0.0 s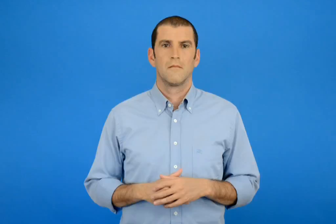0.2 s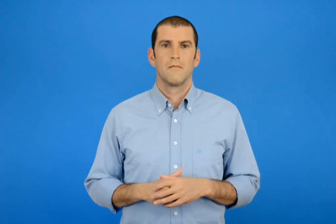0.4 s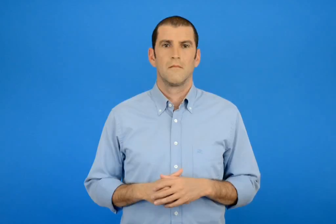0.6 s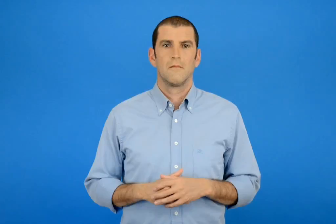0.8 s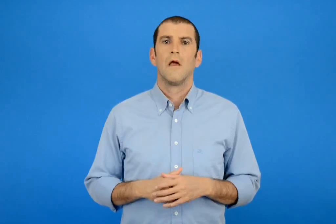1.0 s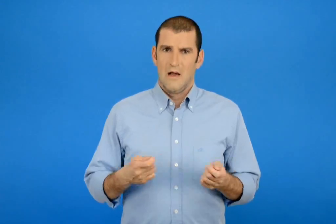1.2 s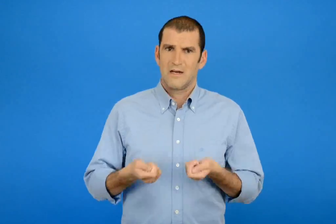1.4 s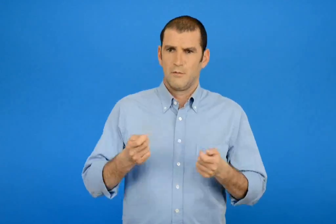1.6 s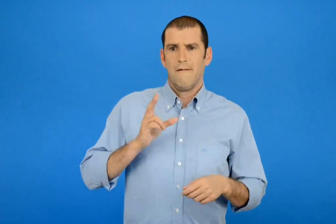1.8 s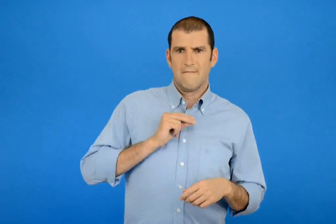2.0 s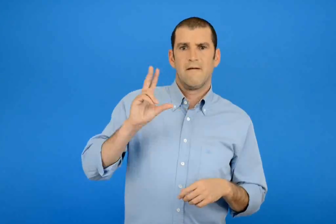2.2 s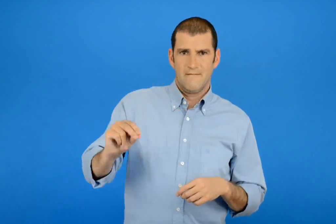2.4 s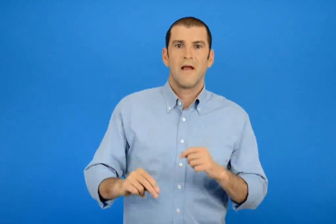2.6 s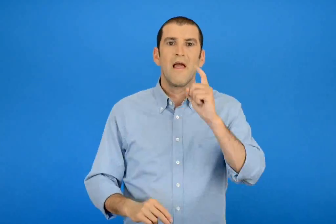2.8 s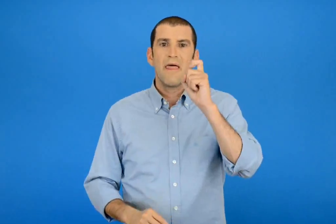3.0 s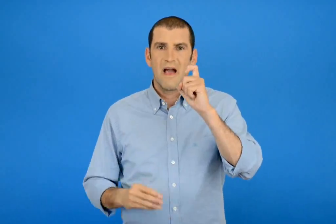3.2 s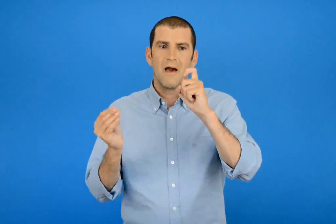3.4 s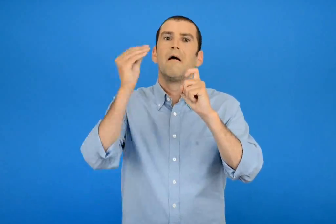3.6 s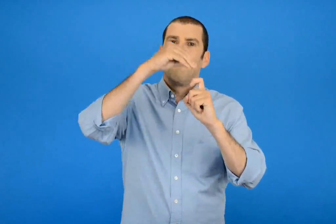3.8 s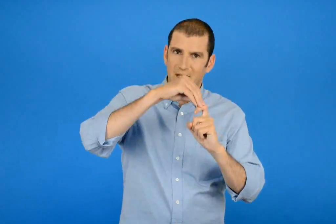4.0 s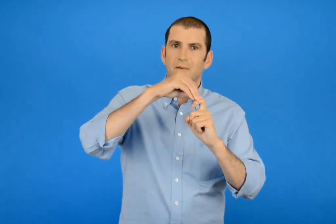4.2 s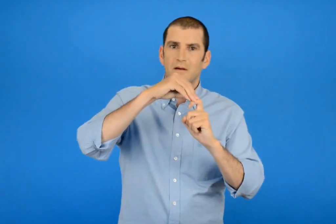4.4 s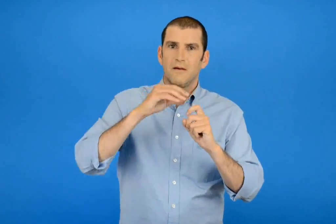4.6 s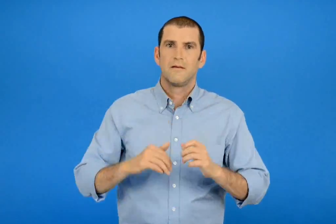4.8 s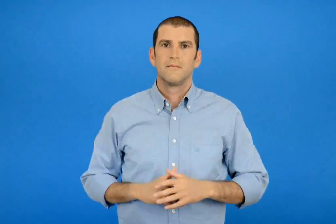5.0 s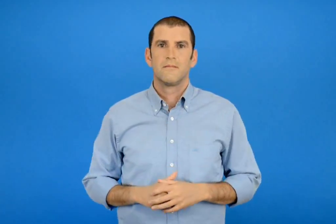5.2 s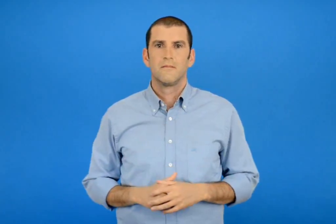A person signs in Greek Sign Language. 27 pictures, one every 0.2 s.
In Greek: χρησιμοποιώ κι εγώ το πάτημα στη δεκάδα
